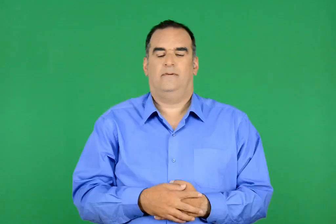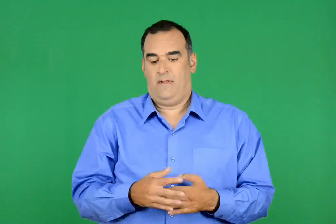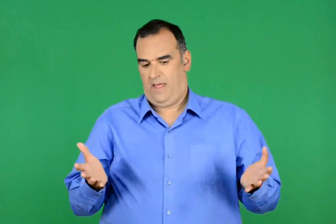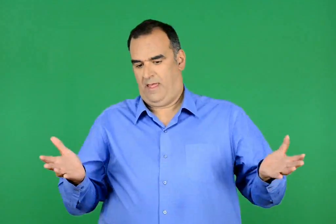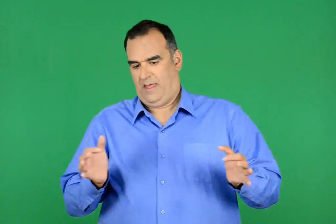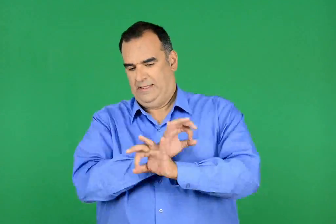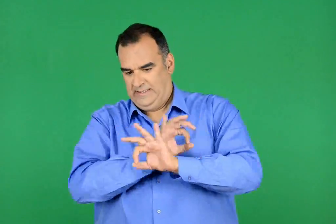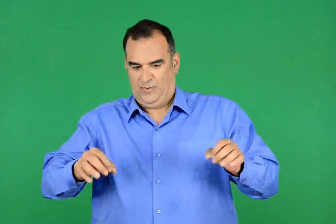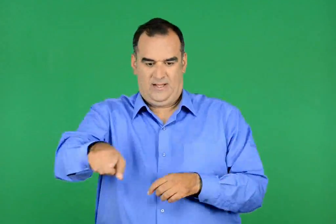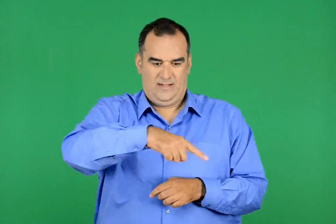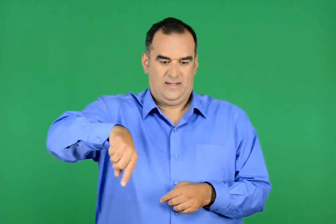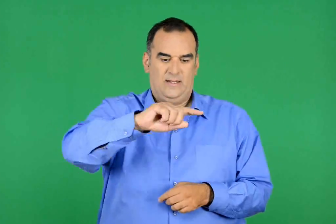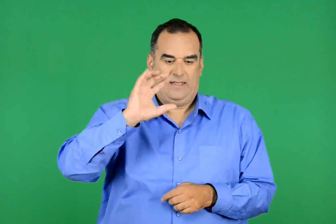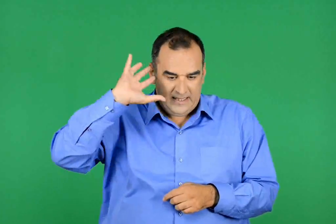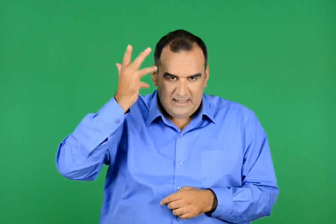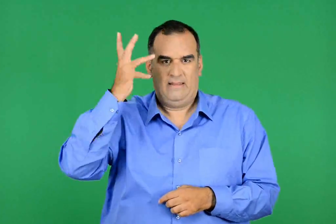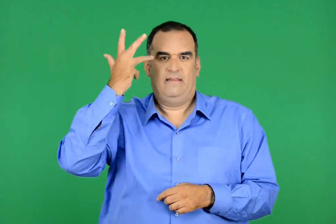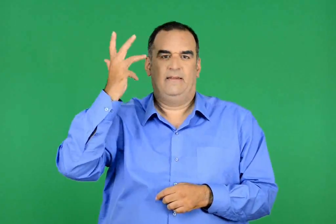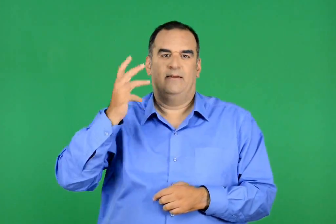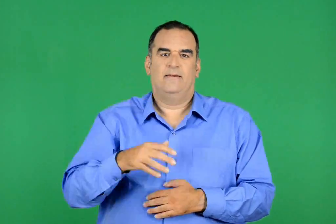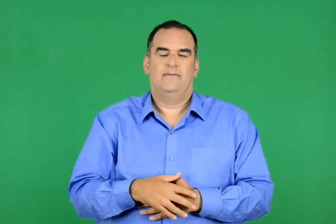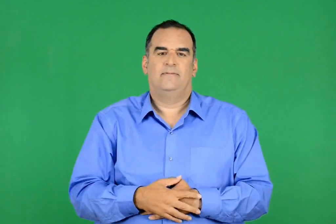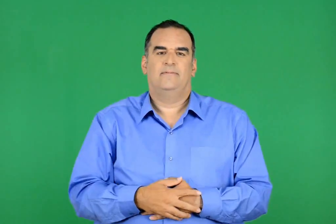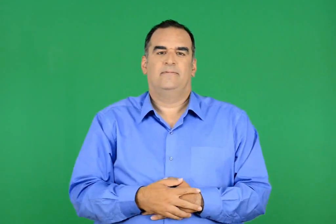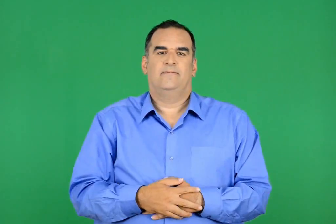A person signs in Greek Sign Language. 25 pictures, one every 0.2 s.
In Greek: σίγουρα τρελαθήκατε
